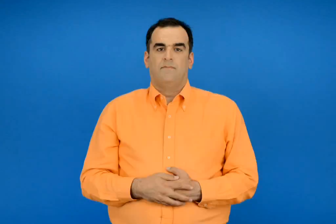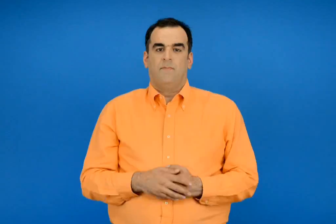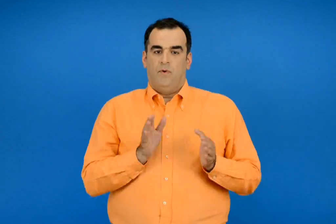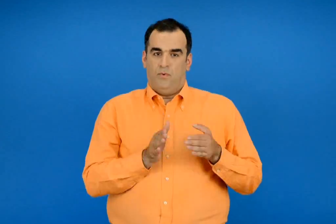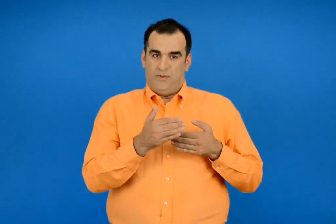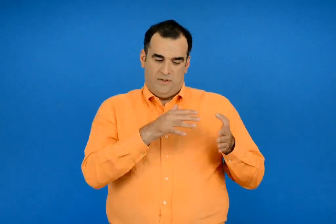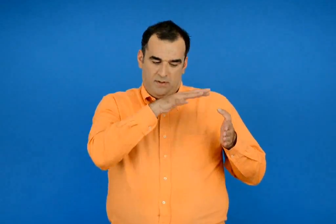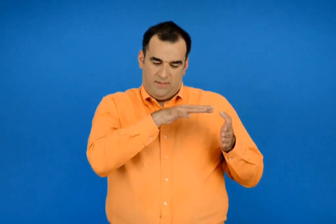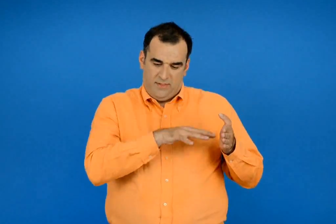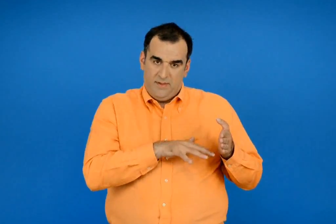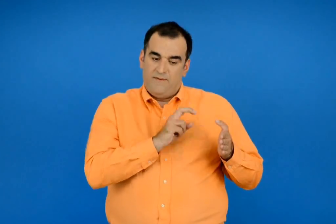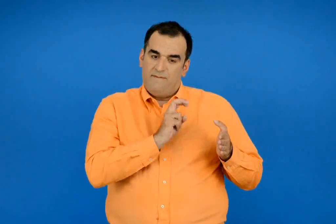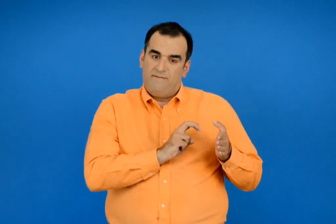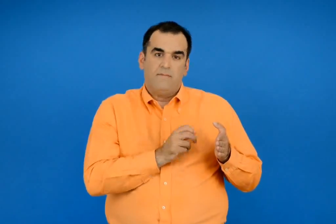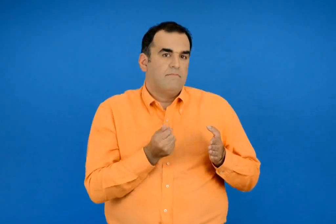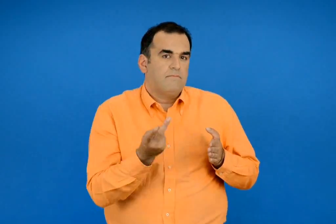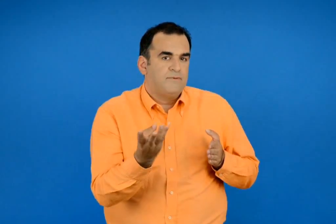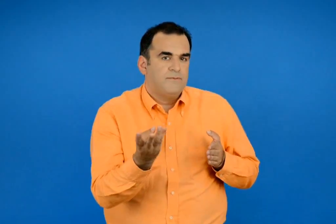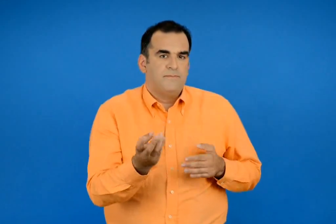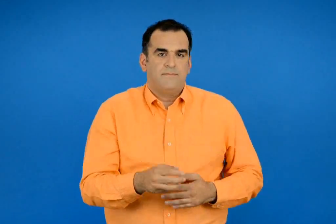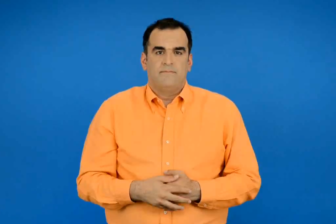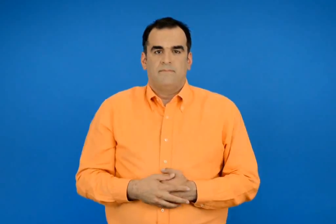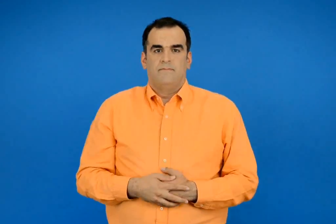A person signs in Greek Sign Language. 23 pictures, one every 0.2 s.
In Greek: ποσά θα μείνουν στο κουτί ;
